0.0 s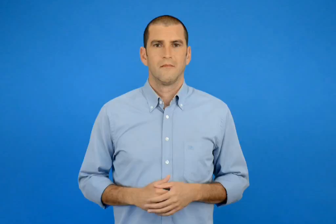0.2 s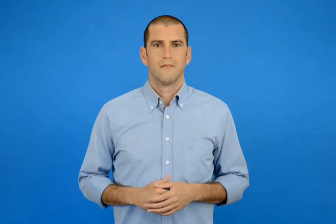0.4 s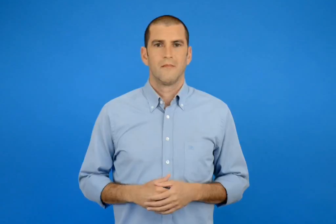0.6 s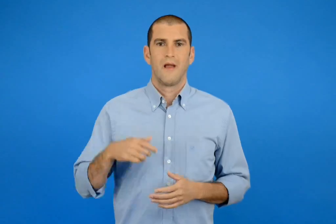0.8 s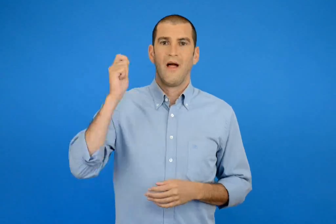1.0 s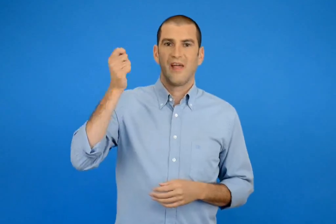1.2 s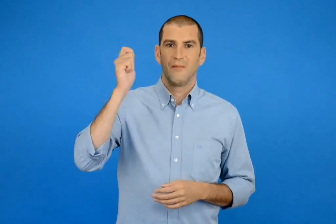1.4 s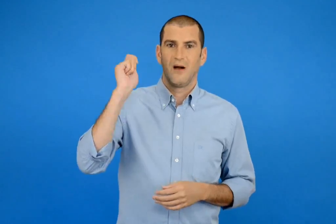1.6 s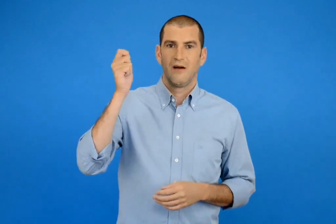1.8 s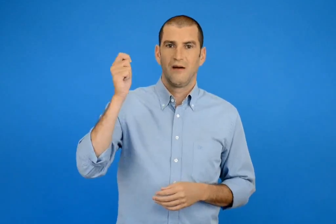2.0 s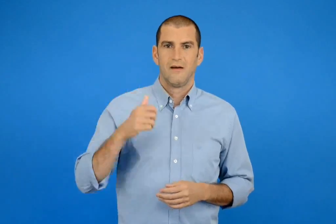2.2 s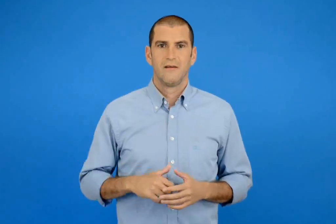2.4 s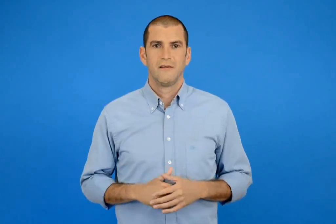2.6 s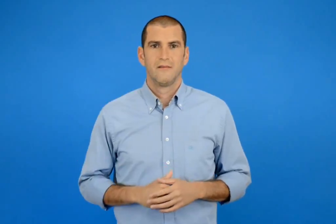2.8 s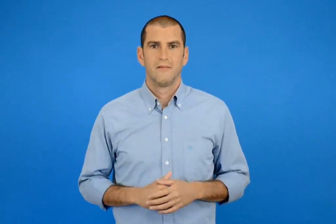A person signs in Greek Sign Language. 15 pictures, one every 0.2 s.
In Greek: στο διάλειμμα
